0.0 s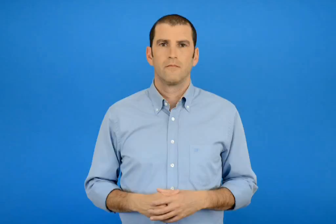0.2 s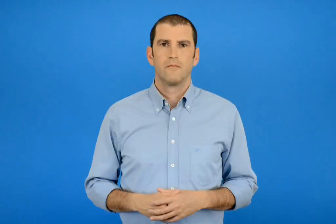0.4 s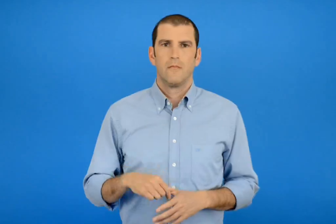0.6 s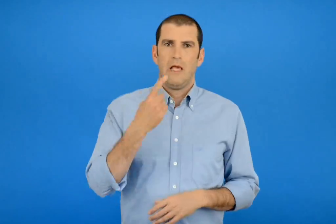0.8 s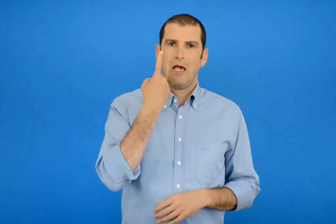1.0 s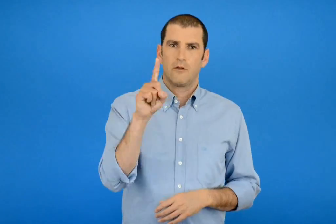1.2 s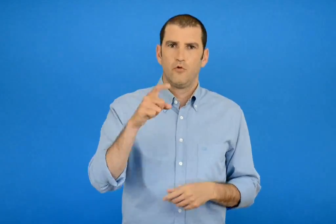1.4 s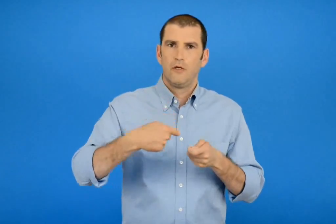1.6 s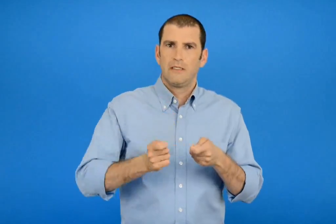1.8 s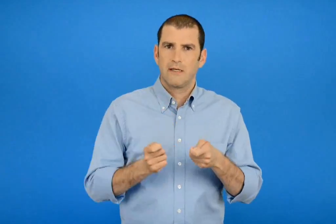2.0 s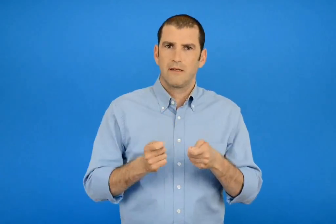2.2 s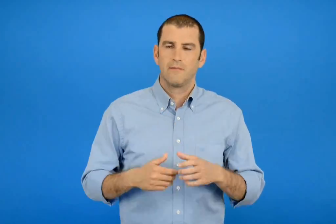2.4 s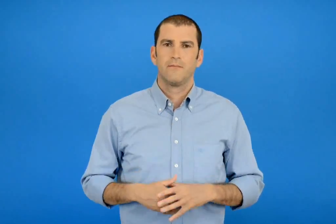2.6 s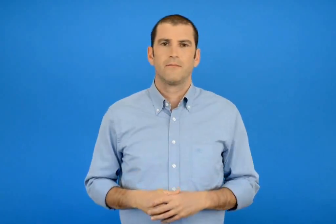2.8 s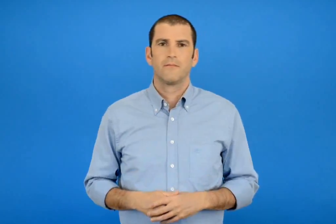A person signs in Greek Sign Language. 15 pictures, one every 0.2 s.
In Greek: 100 εισιτήρια
